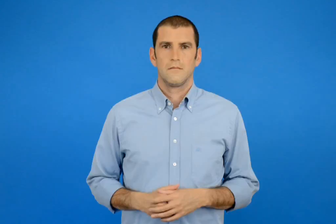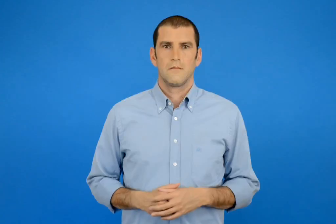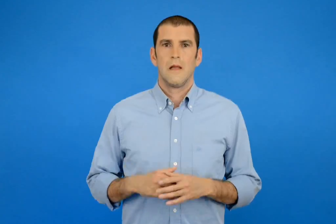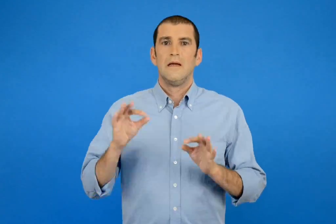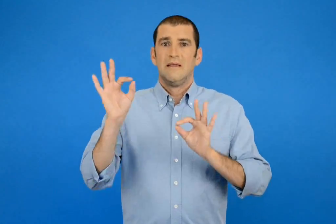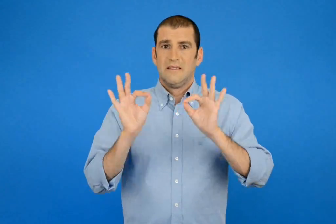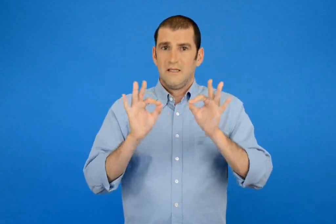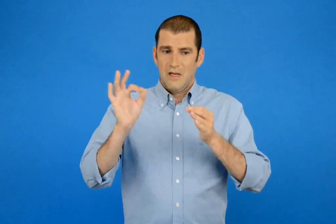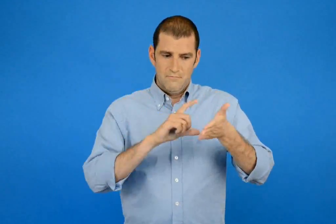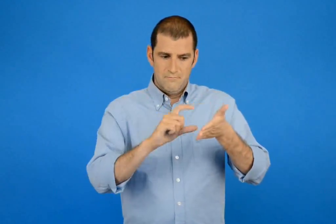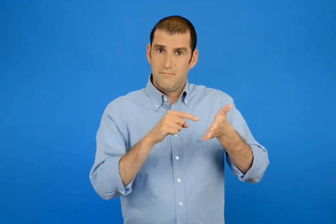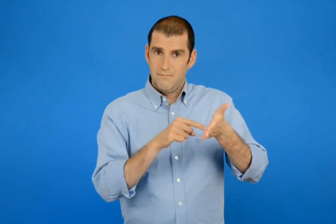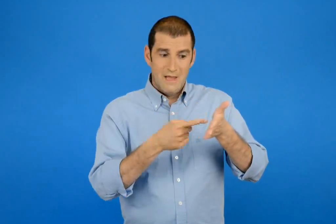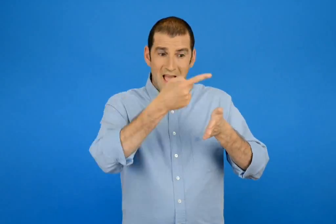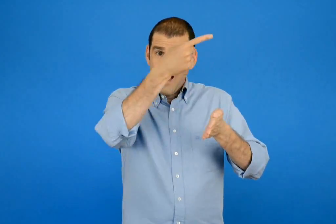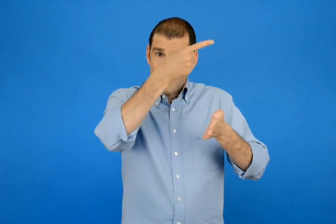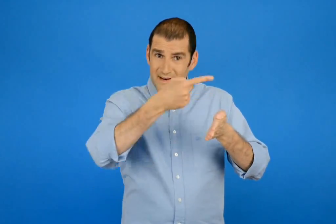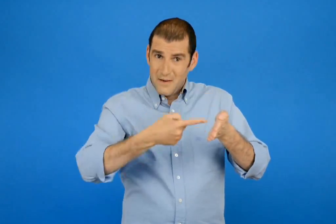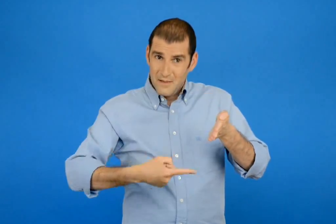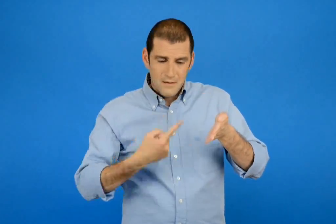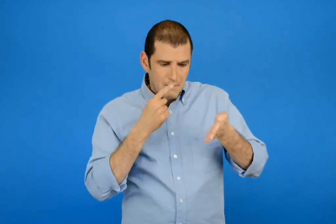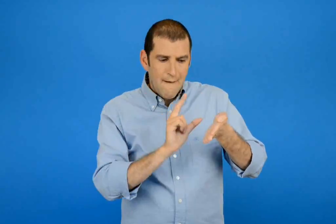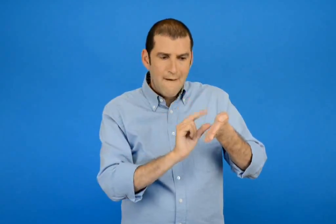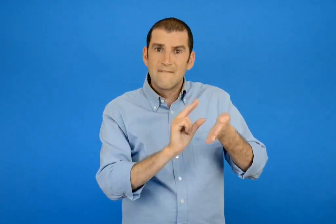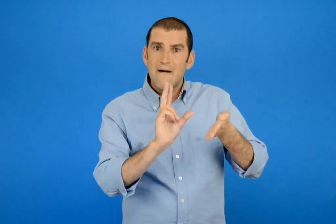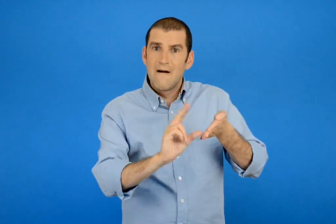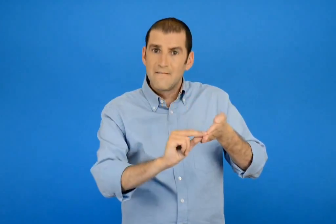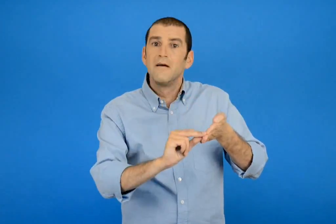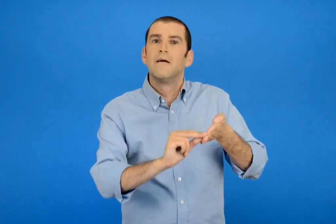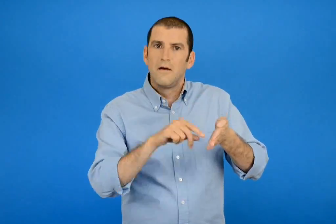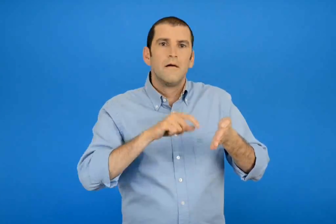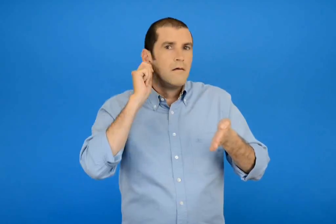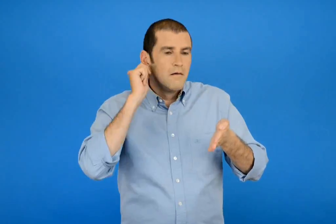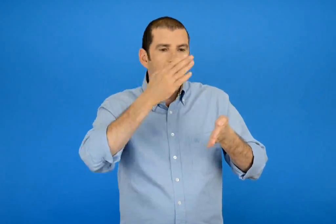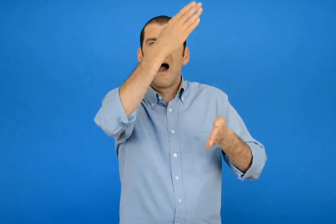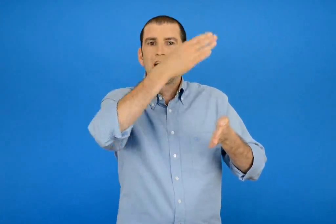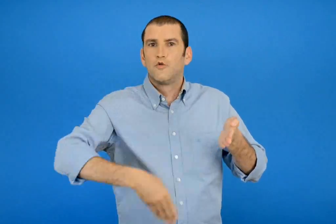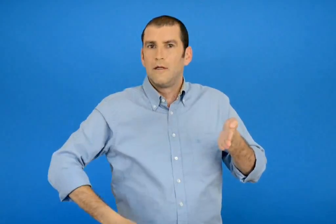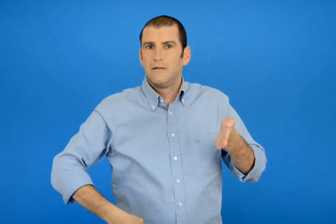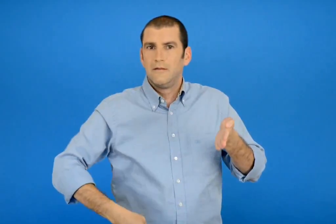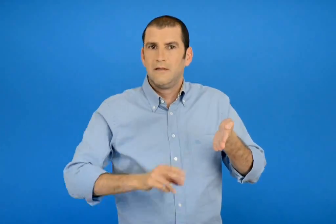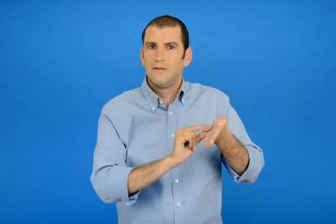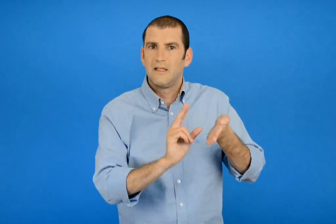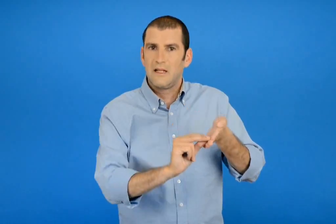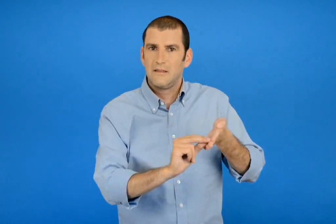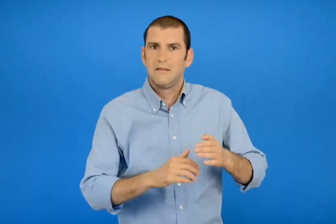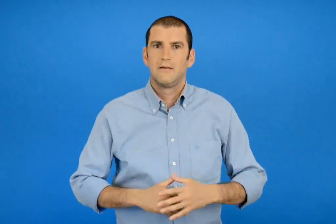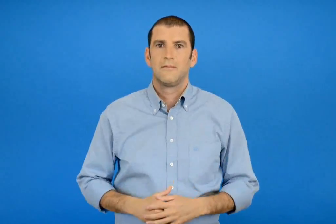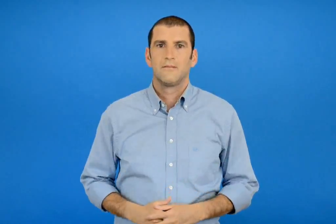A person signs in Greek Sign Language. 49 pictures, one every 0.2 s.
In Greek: η γραμμή που χωρίζει ένα συμμετρικό σχήμα σε δύο ιδιά μισά λέγεται άξονας συμμετρίας
